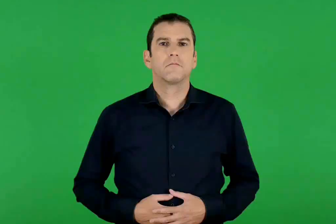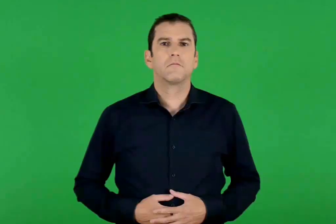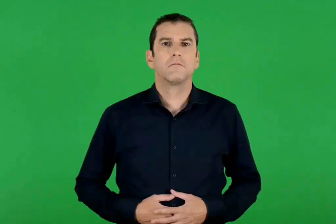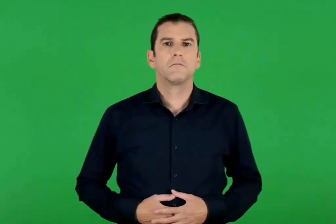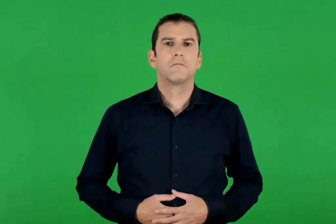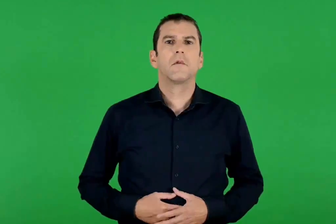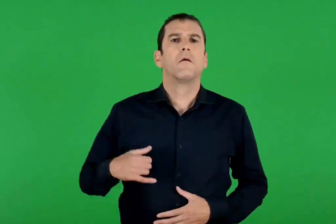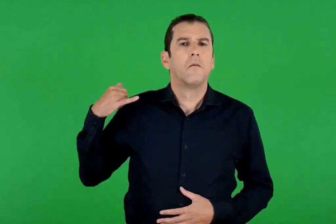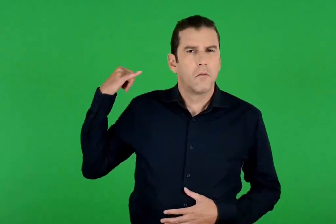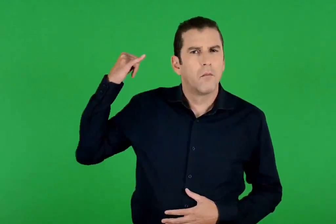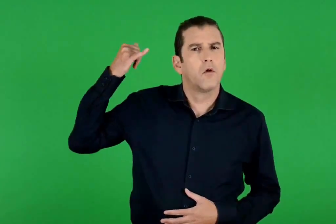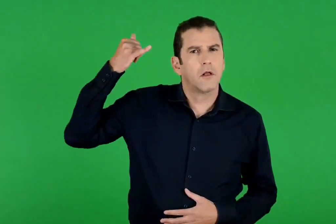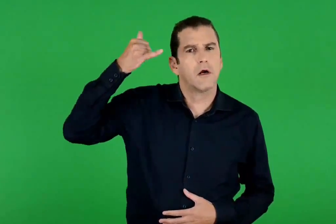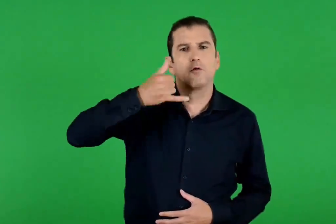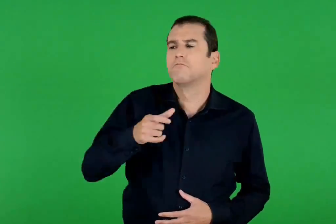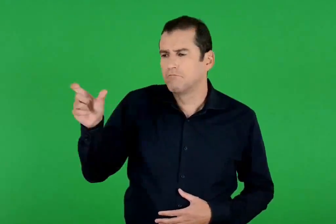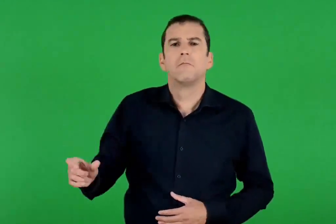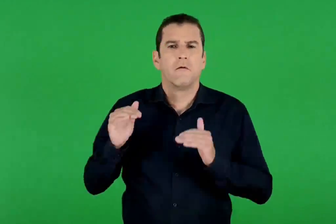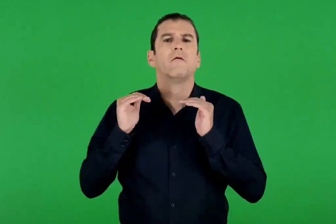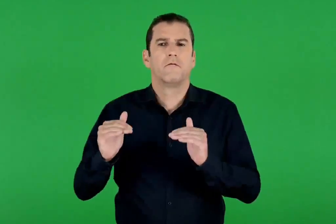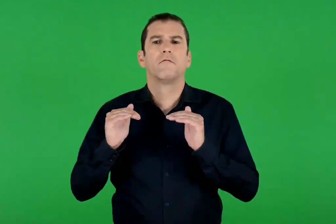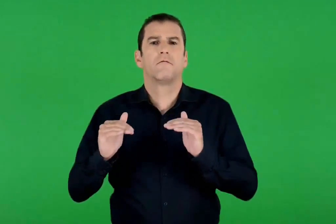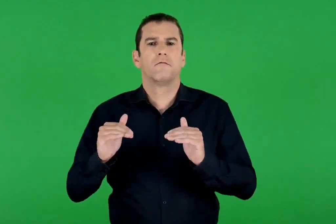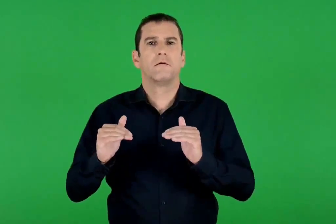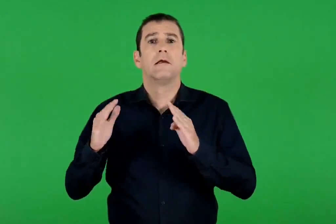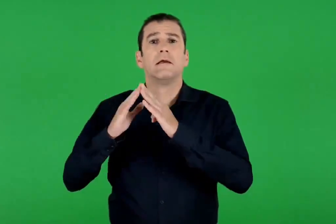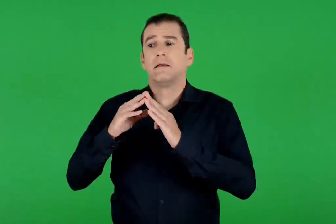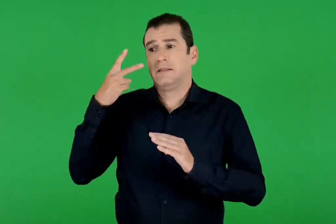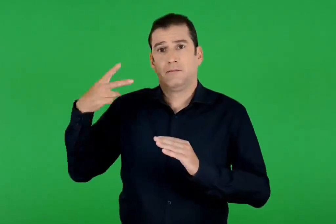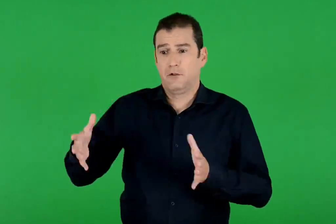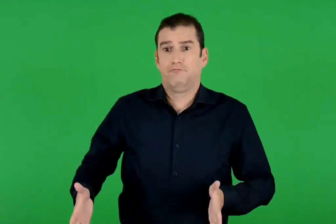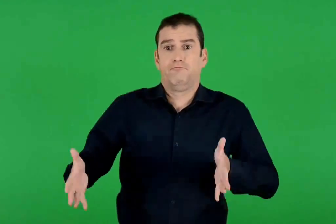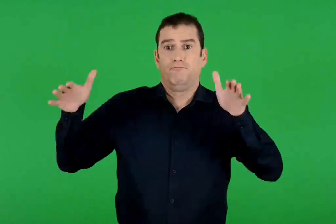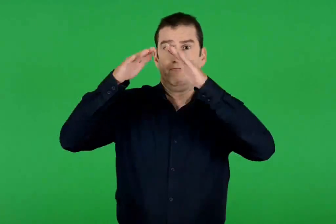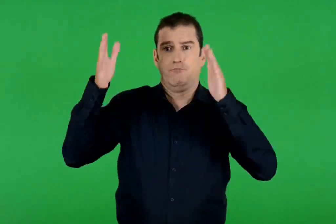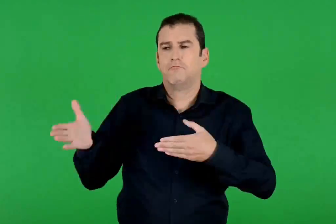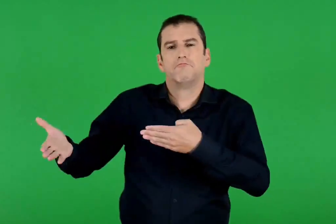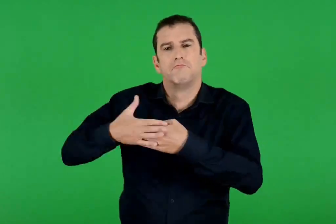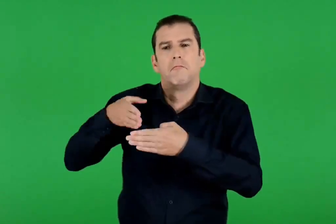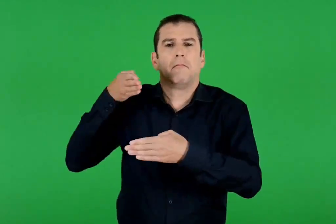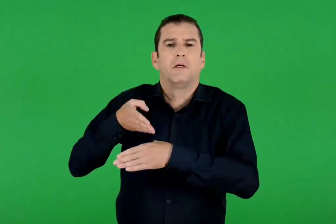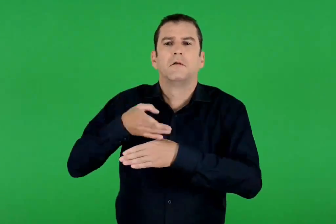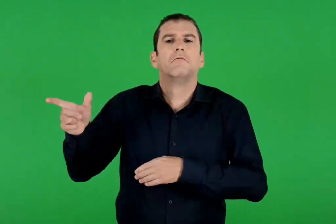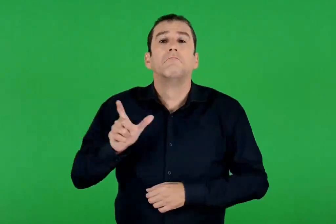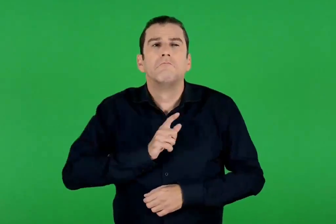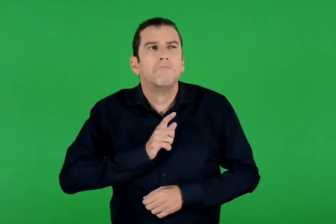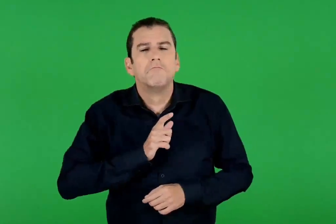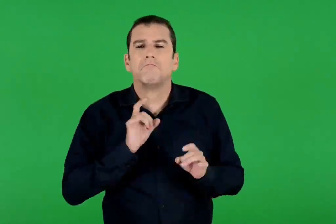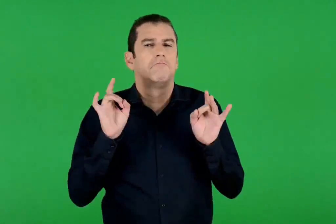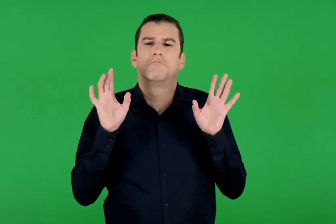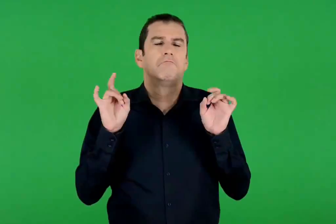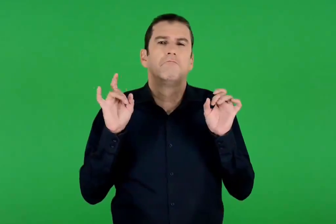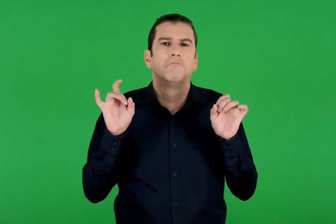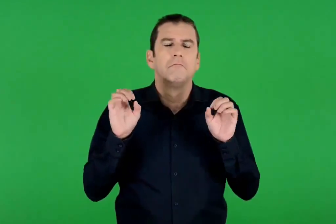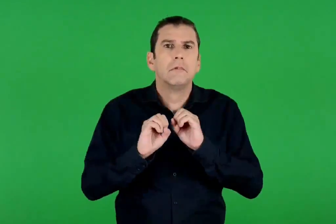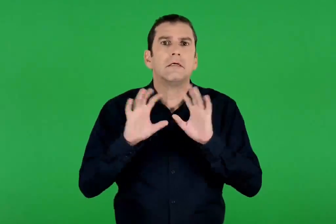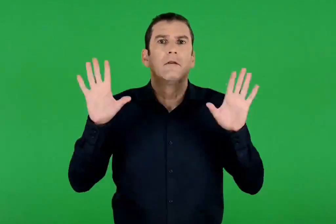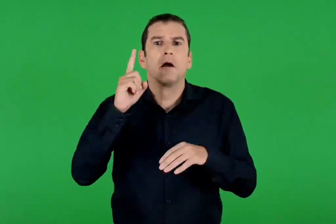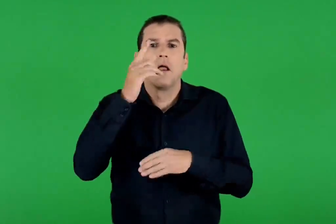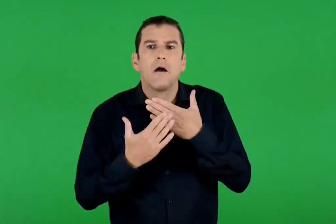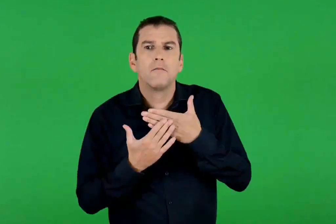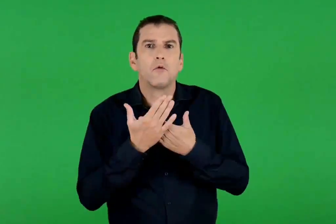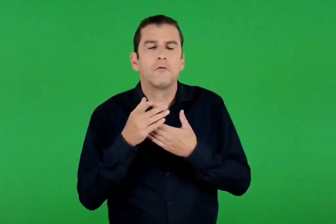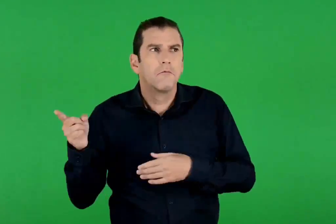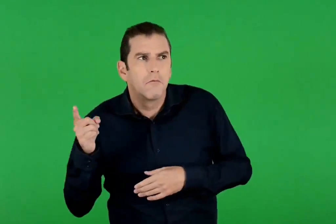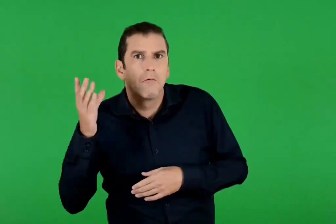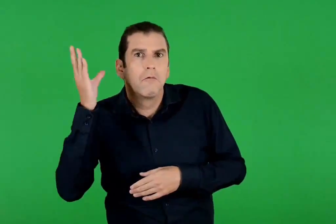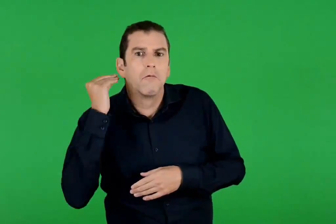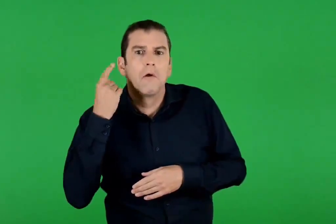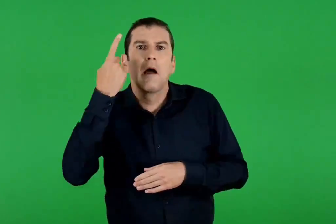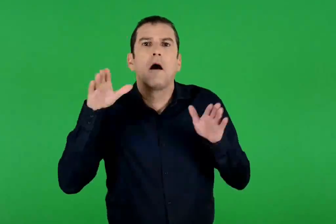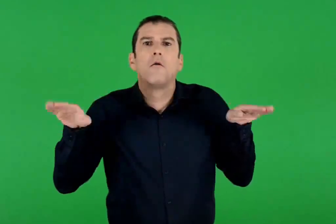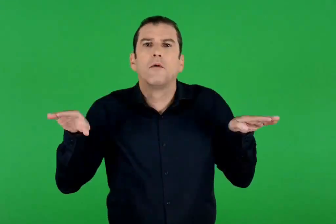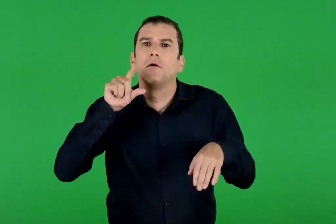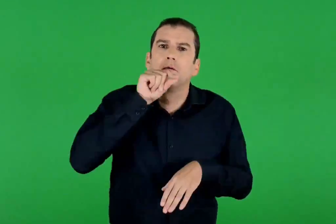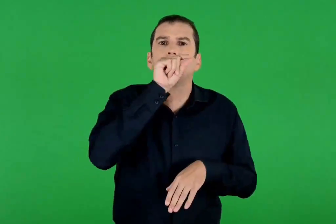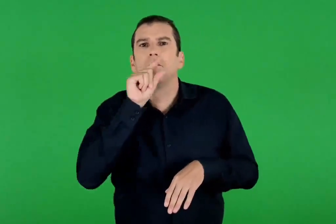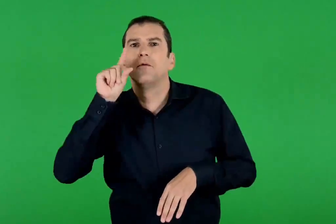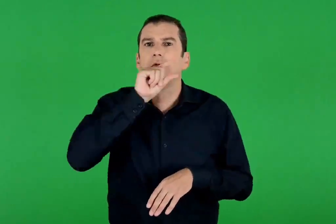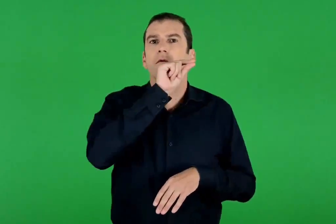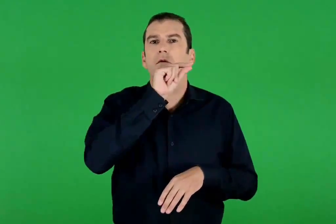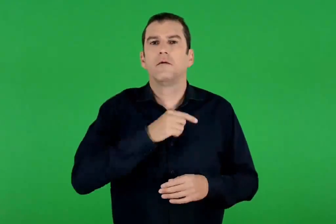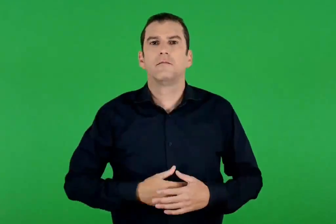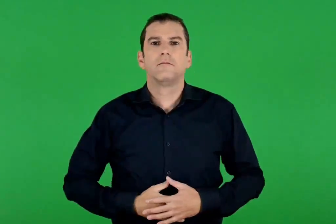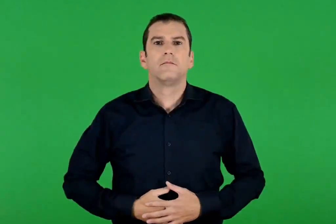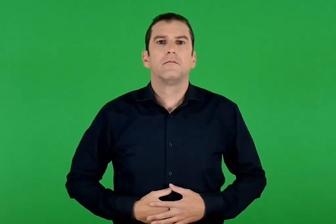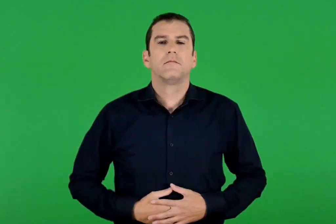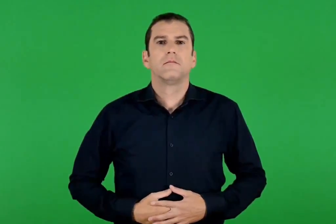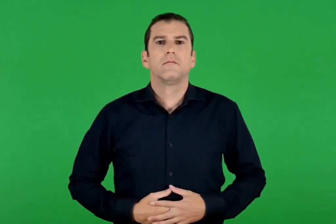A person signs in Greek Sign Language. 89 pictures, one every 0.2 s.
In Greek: ήταν έτσι για πολύ καιρό. κλεισμένος στο ψηλό του σπίτι , δεν περίμενε πια τίποτα , όταν ξαφνικά ένα πρωί άκουσε ένα πουλί να κελαηδάει
